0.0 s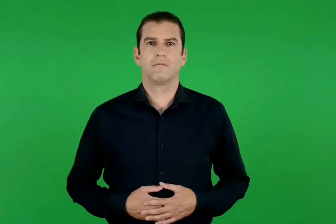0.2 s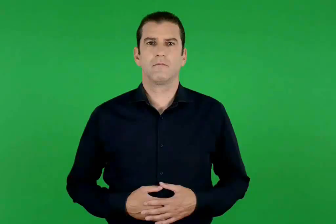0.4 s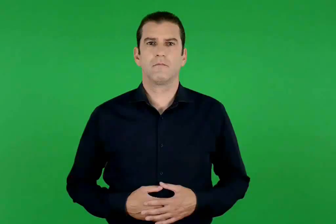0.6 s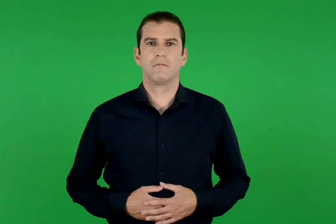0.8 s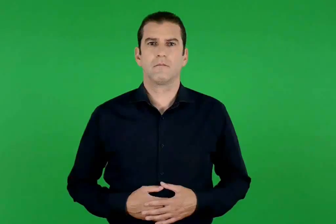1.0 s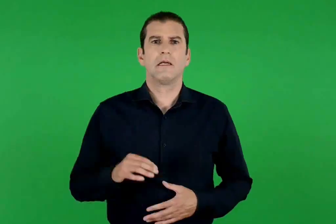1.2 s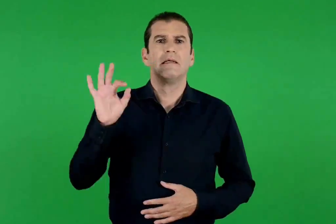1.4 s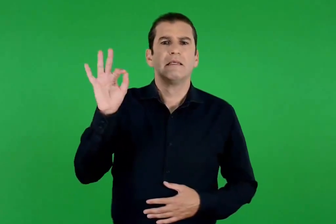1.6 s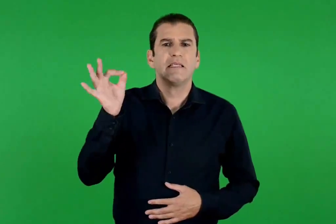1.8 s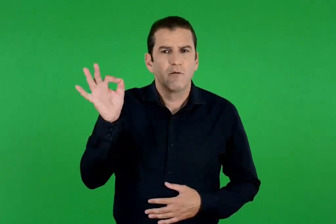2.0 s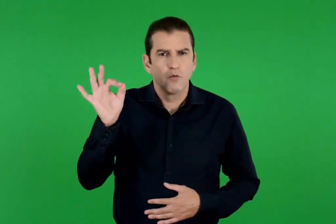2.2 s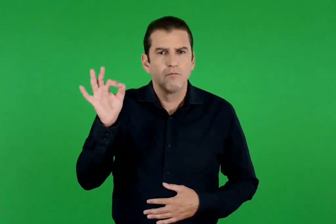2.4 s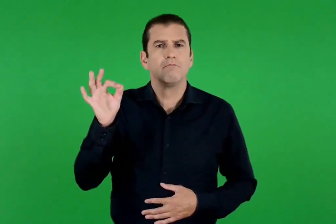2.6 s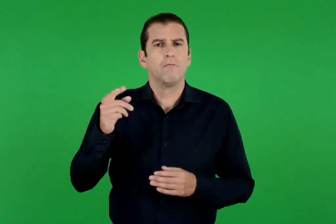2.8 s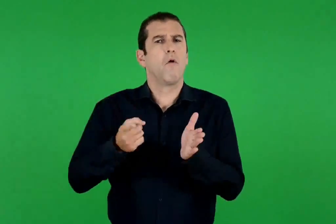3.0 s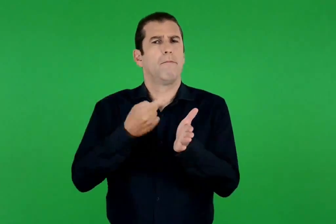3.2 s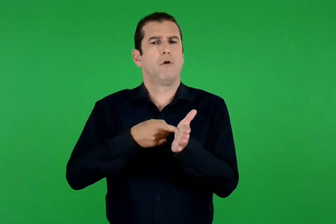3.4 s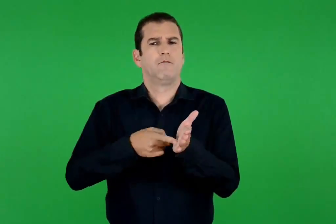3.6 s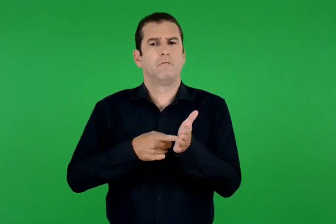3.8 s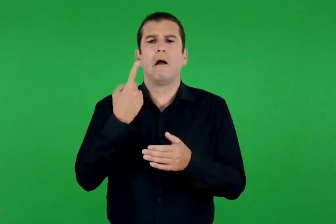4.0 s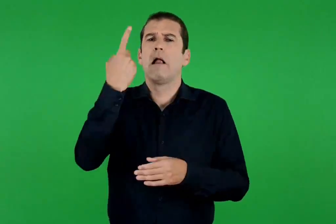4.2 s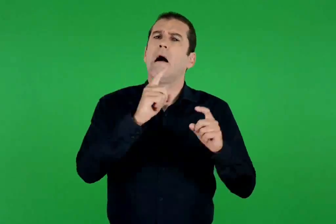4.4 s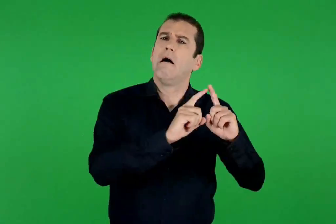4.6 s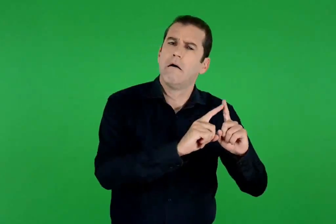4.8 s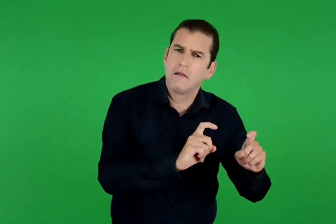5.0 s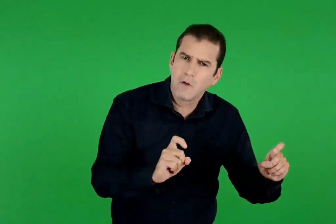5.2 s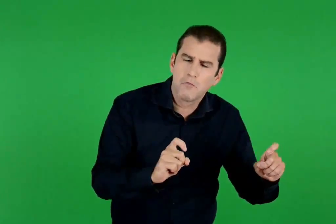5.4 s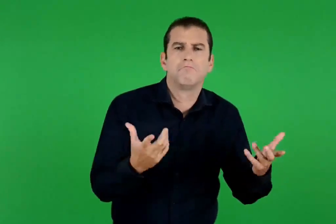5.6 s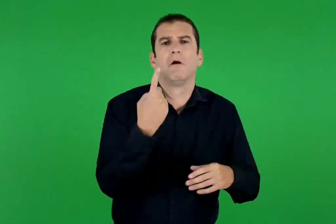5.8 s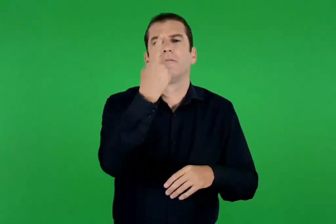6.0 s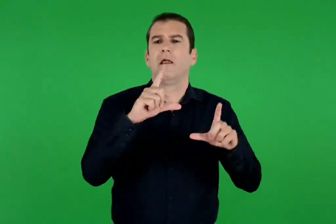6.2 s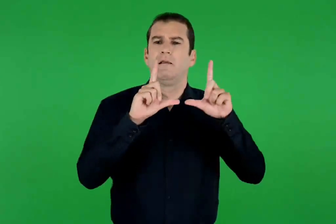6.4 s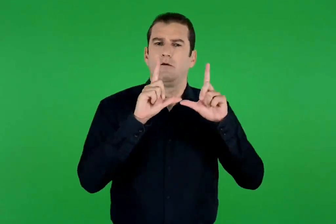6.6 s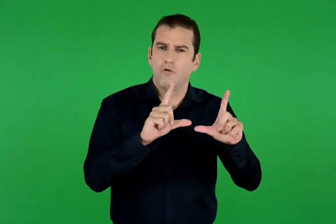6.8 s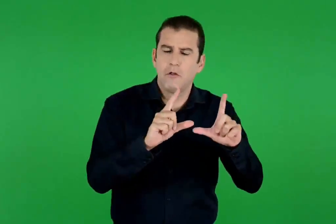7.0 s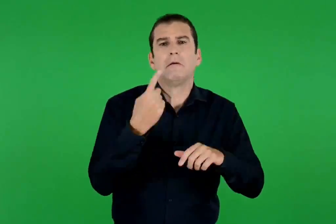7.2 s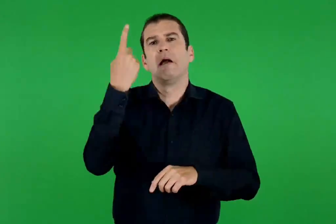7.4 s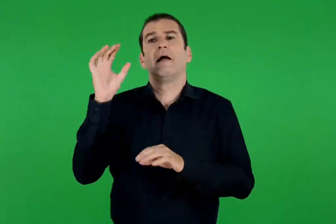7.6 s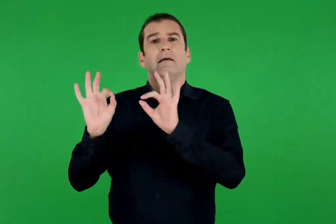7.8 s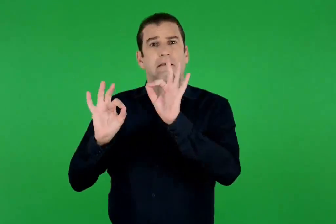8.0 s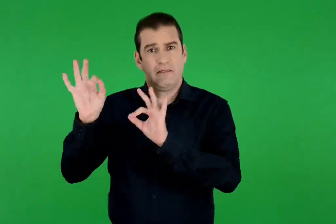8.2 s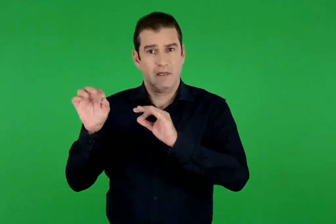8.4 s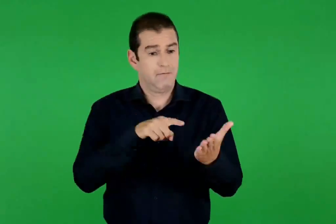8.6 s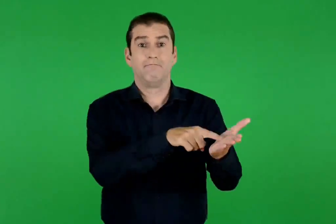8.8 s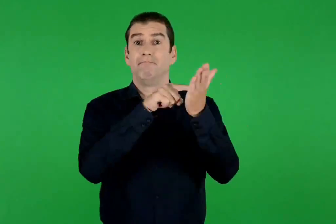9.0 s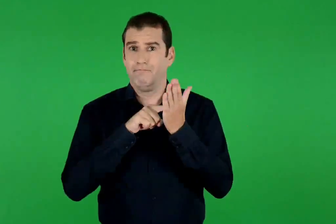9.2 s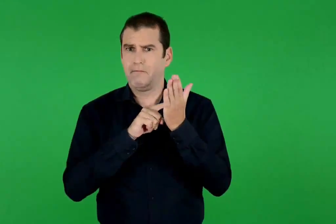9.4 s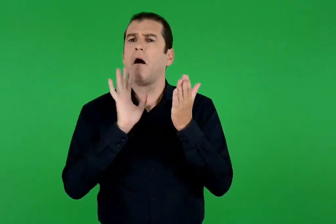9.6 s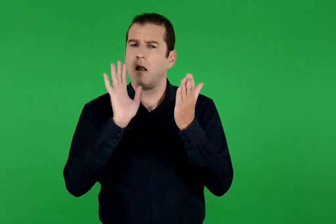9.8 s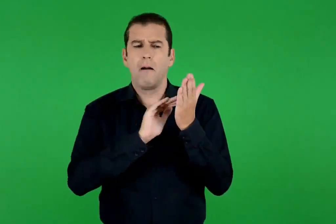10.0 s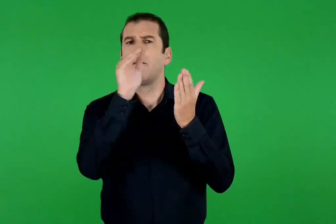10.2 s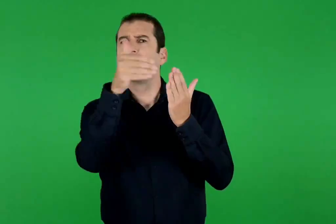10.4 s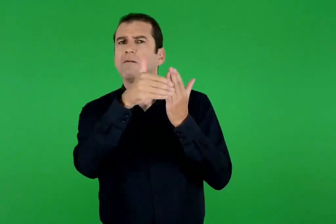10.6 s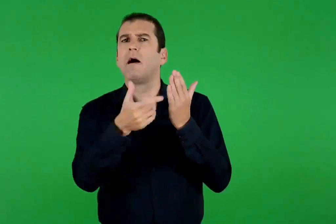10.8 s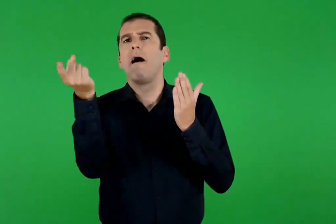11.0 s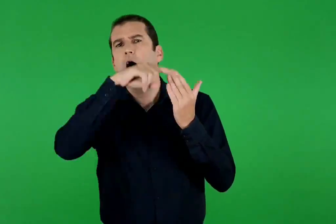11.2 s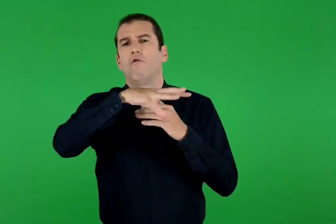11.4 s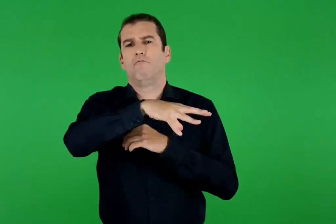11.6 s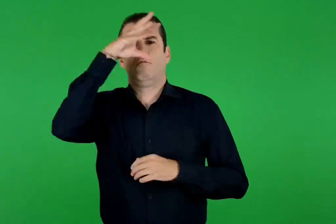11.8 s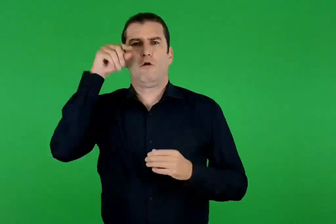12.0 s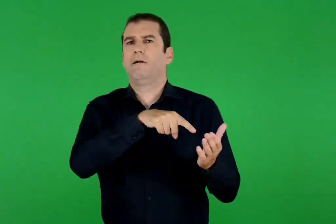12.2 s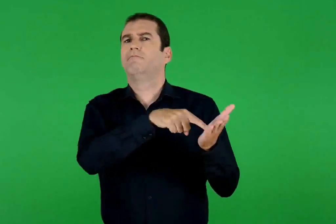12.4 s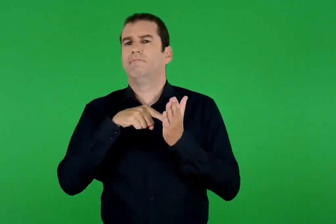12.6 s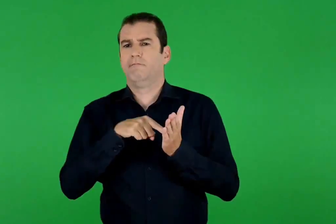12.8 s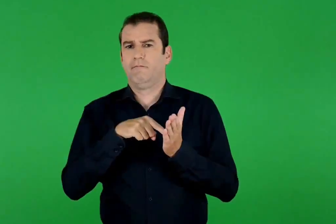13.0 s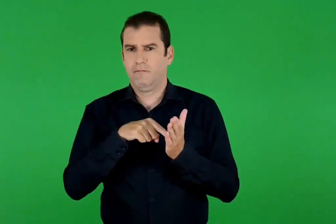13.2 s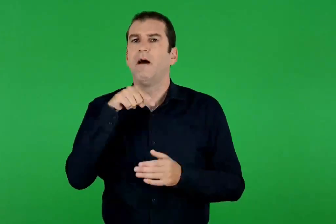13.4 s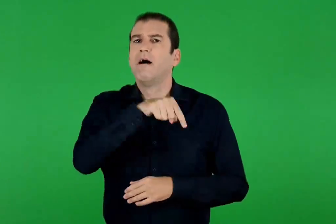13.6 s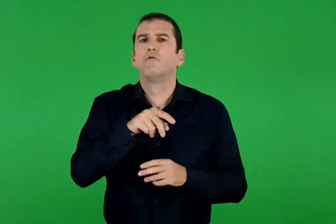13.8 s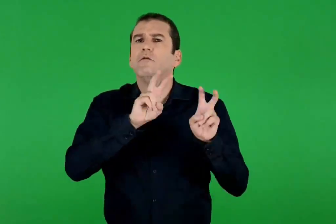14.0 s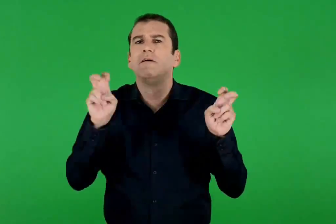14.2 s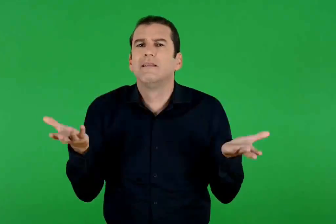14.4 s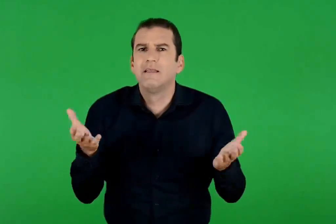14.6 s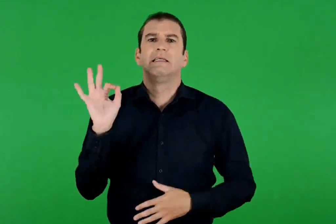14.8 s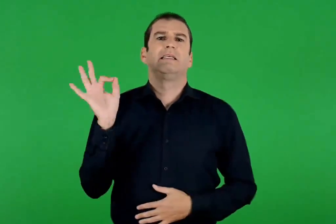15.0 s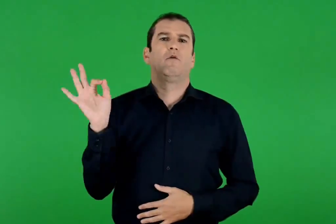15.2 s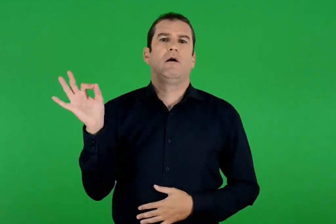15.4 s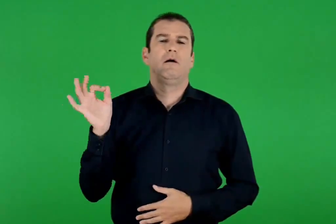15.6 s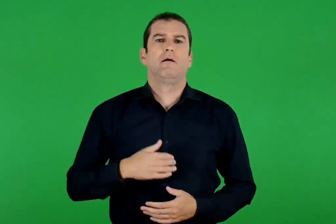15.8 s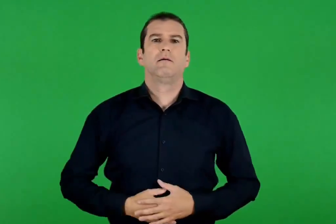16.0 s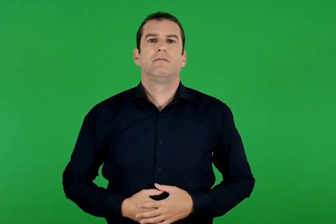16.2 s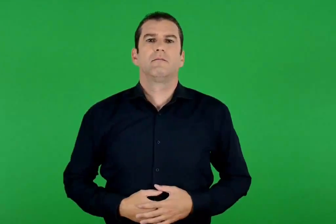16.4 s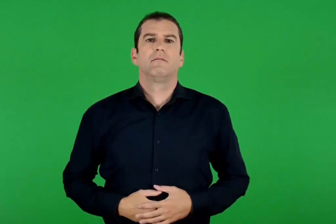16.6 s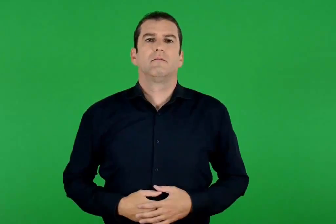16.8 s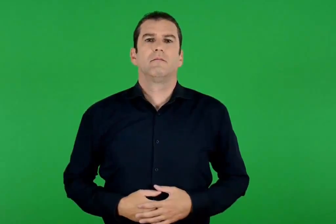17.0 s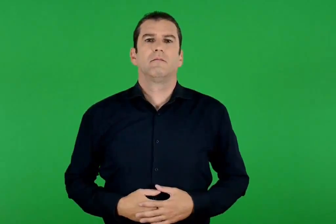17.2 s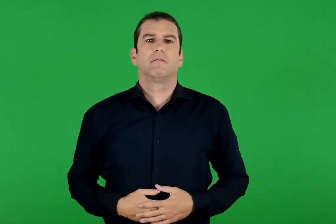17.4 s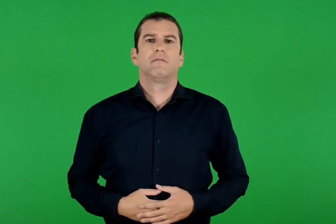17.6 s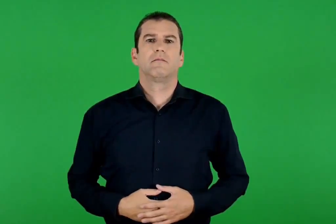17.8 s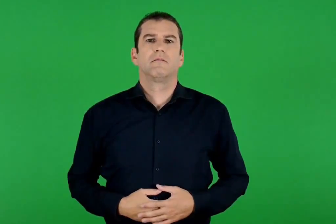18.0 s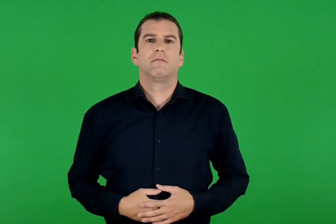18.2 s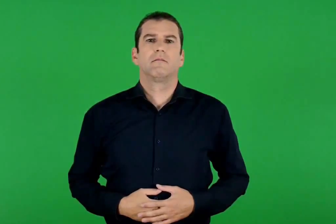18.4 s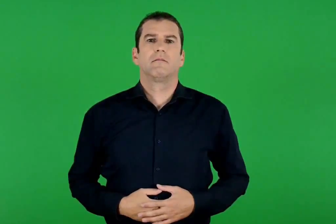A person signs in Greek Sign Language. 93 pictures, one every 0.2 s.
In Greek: σύμβολο πολλές φορές ένα αντικείμενο , μια εικόνα , ένα σχήμα φανερώνουν και κάτι άλλο πέρα από αυτό που δείχνουν. αυτά λέμε πως είναι σύμβολα
